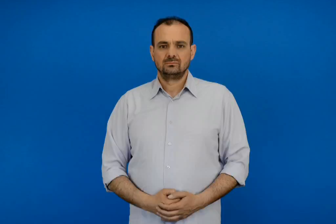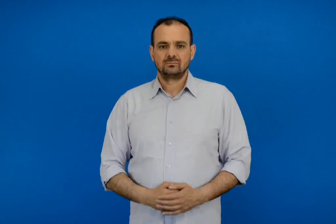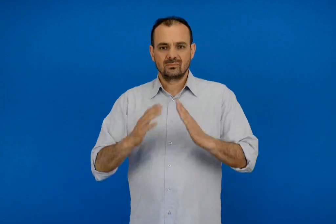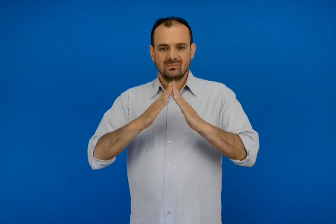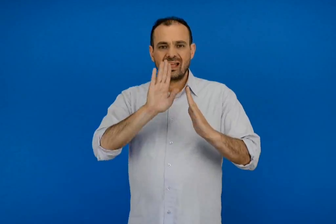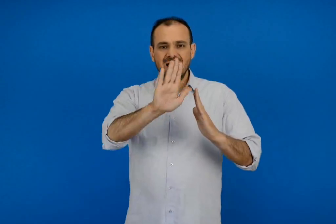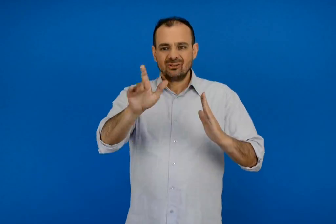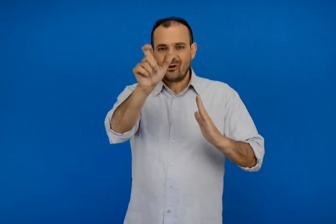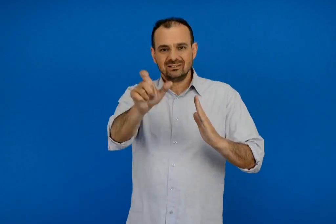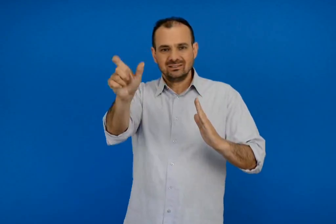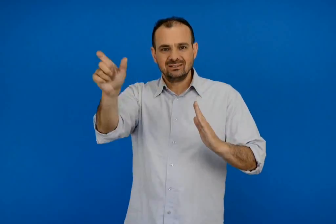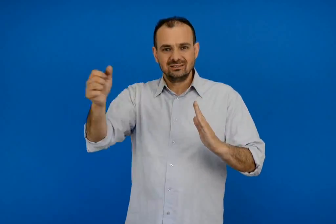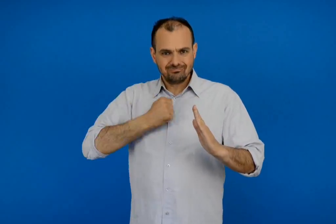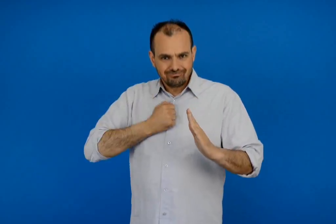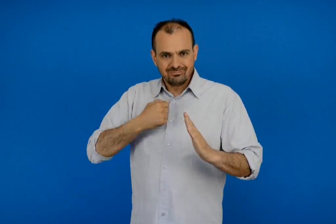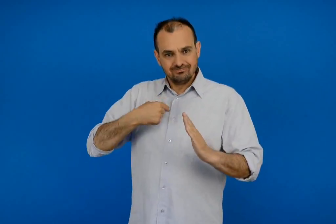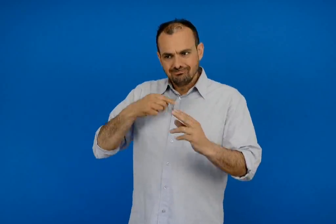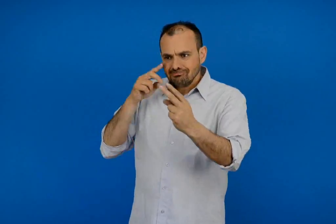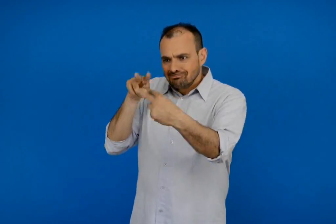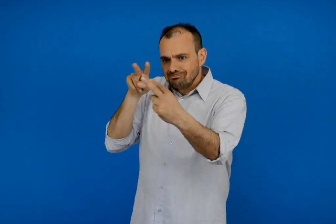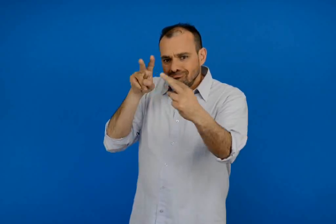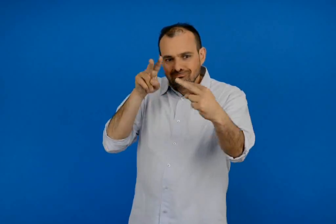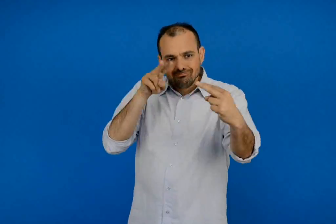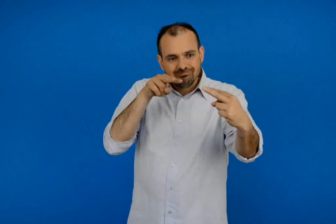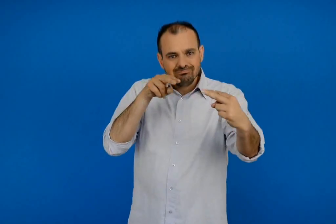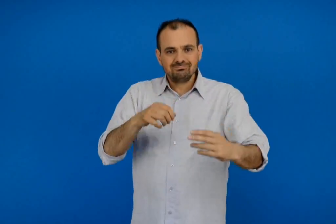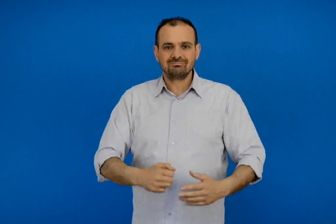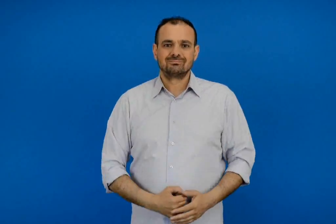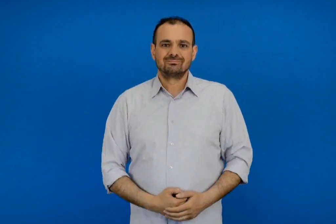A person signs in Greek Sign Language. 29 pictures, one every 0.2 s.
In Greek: γνωρίζω τους γείτονες μου
